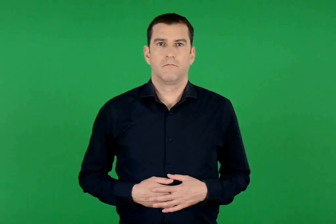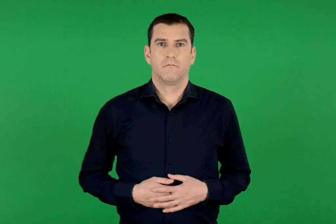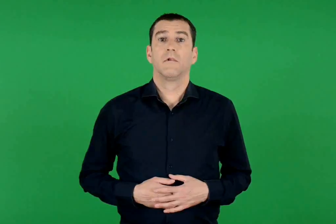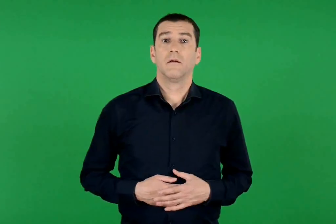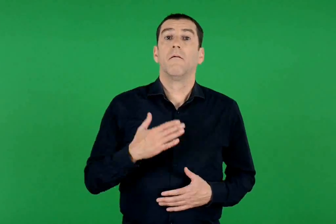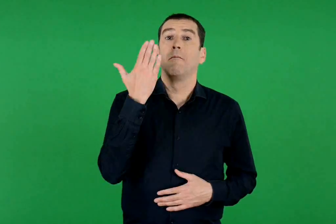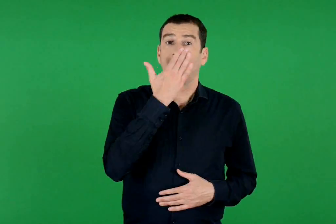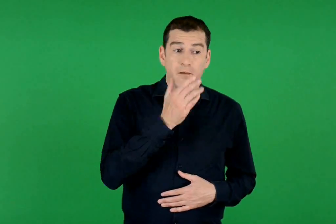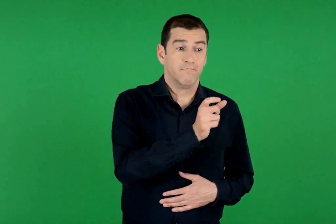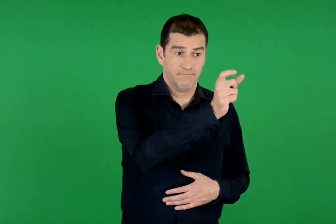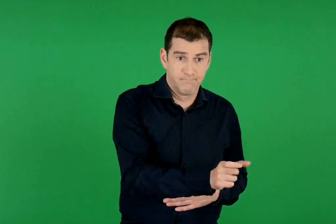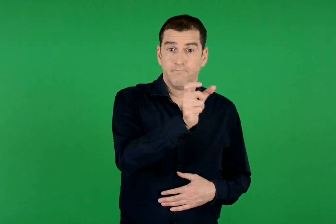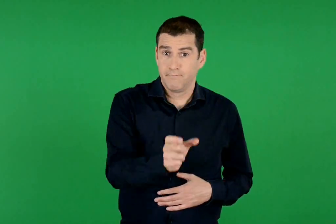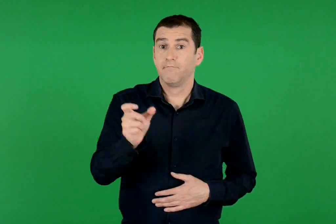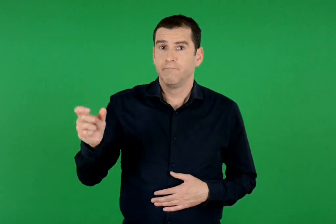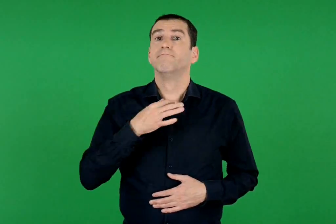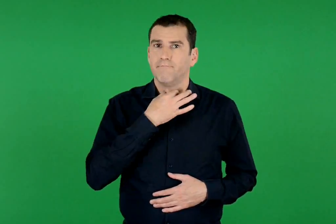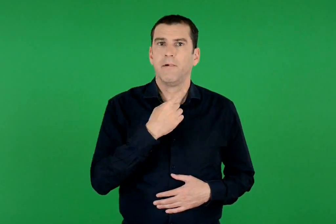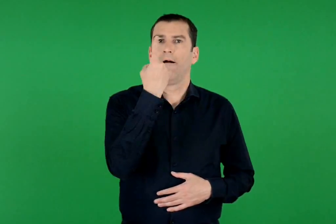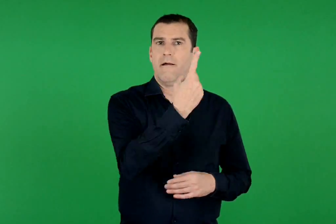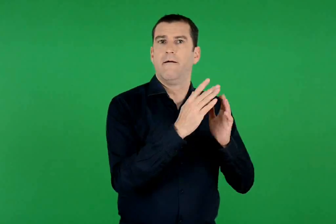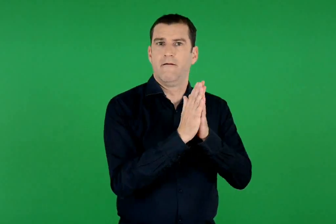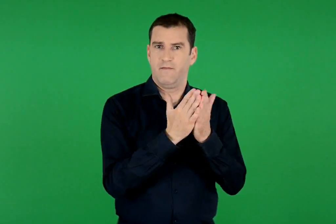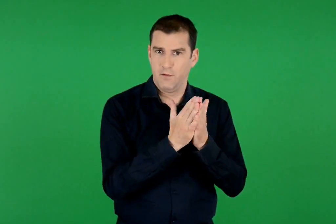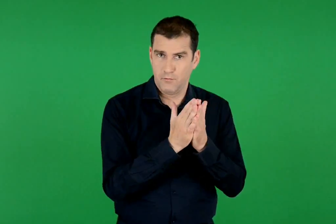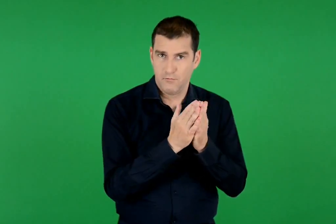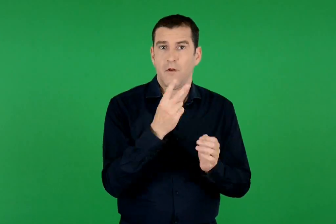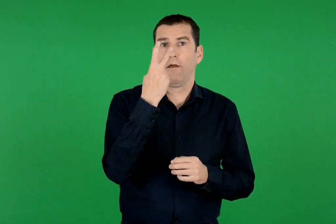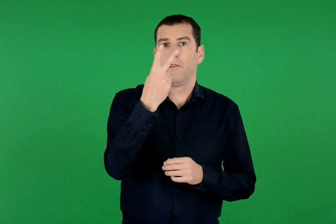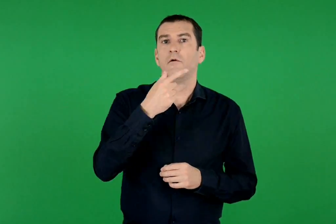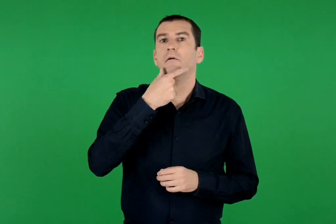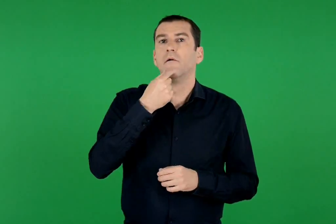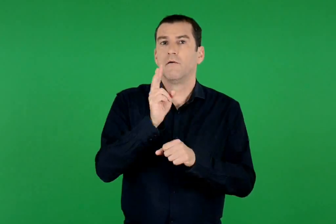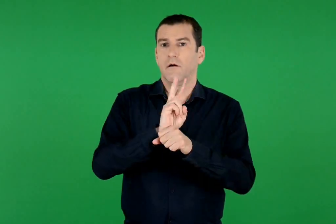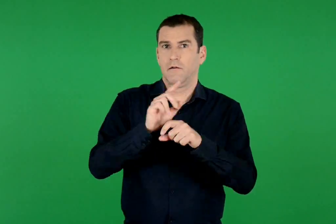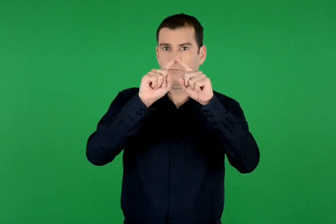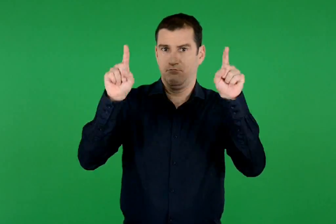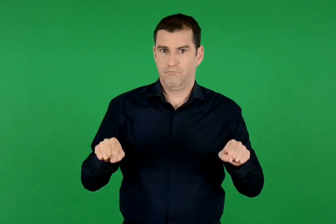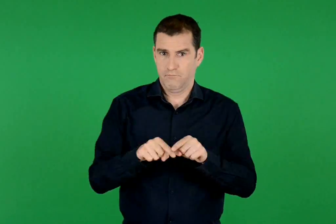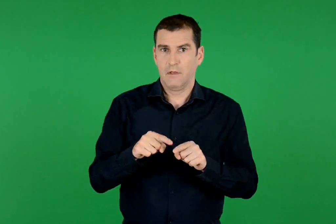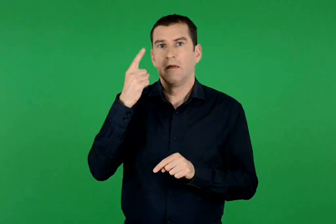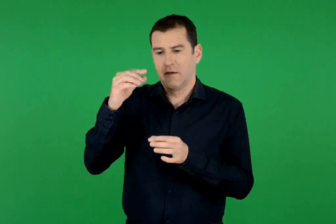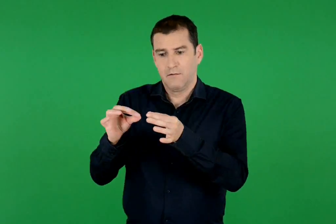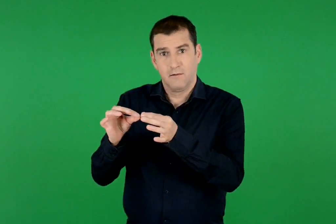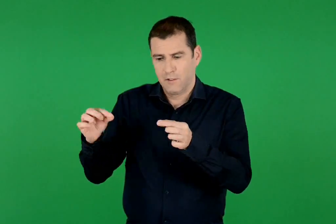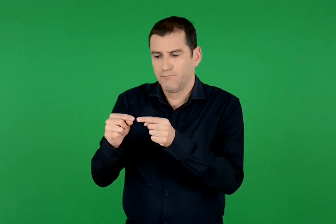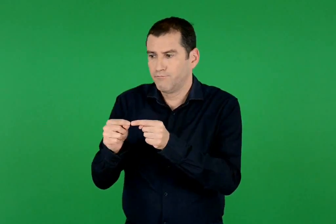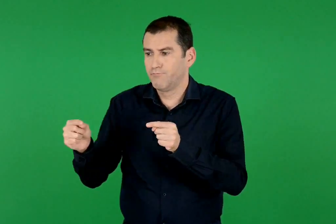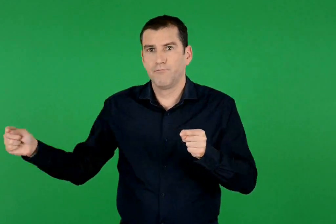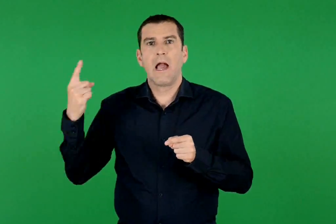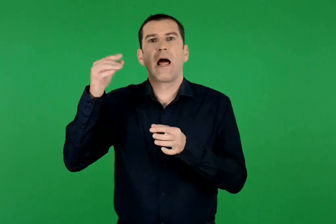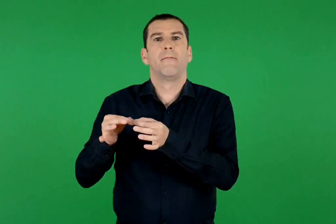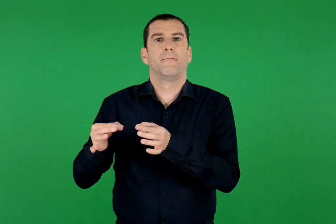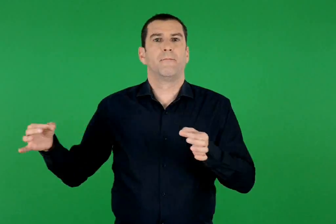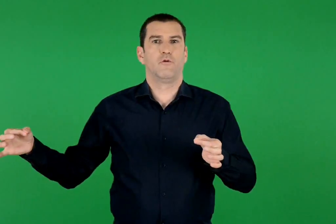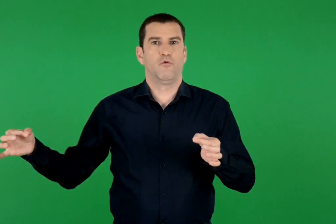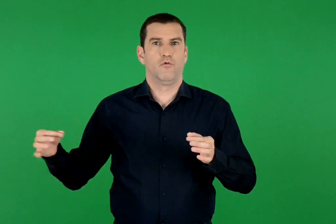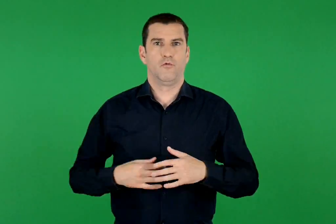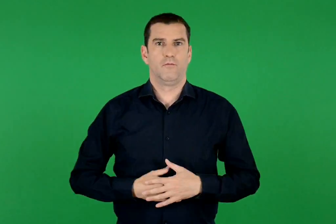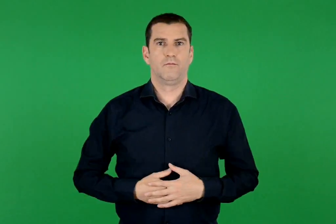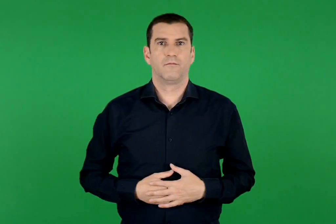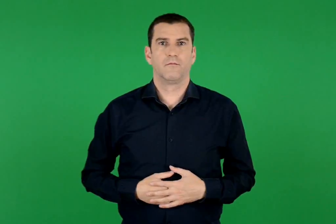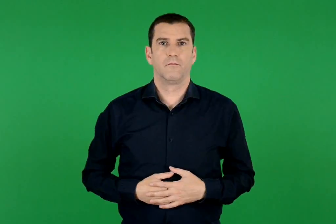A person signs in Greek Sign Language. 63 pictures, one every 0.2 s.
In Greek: ένα βιβλίο , δύο λευκά φύλλα χαρτί και ένα νήμα με μήκος ένα μέτρο για κάθε μαθητή
